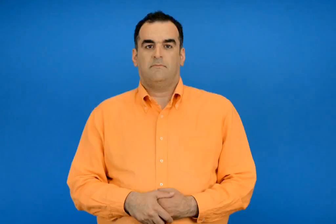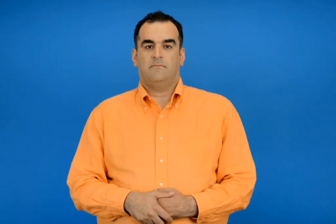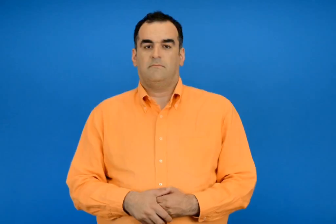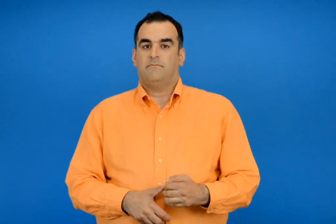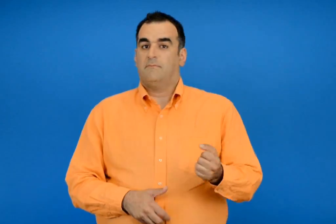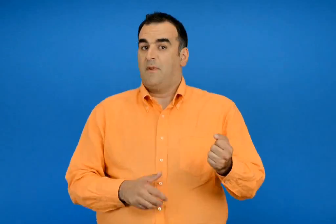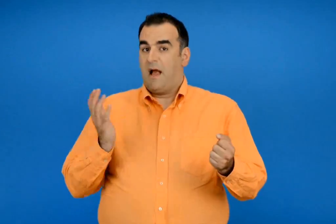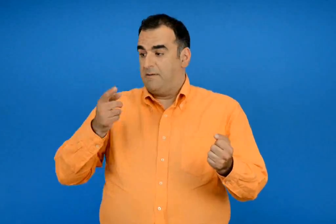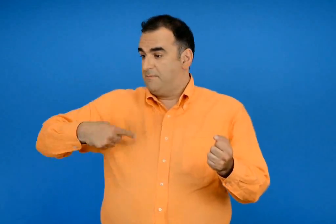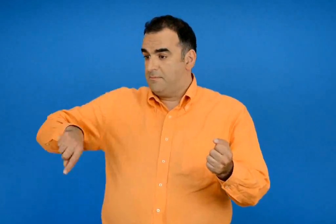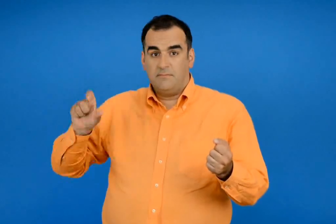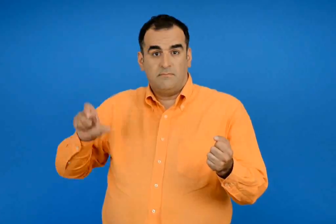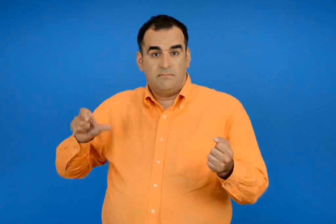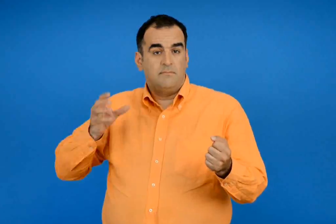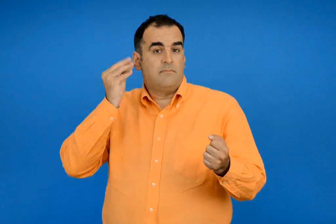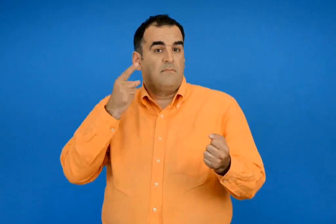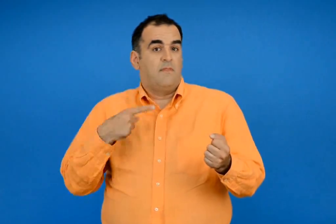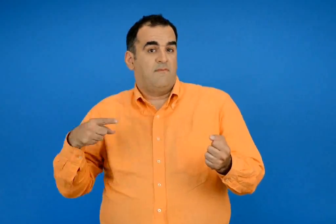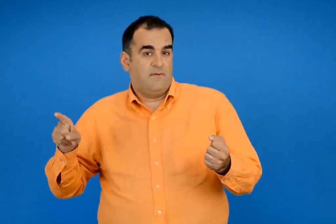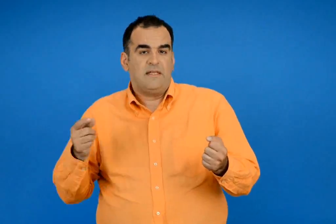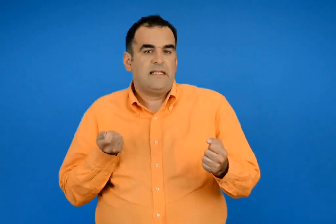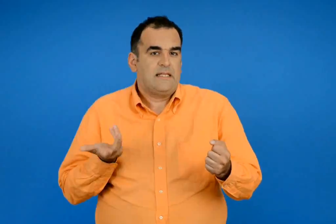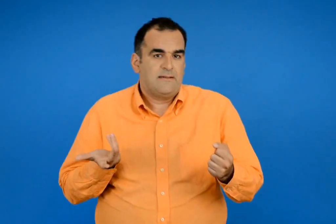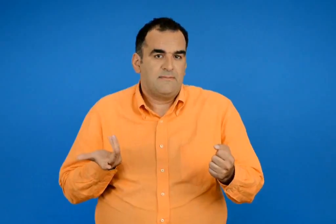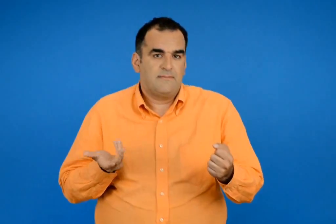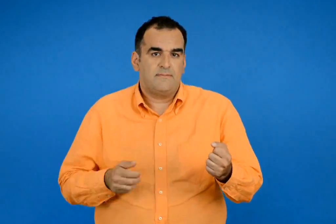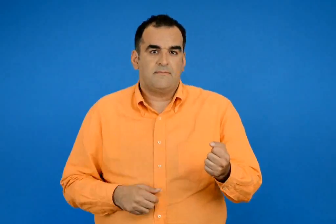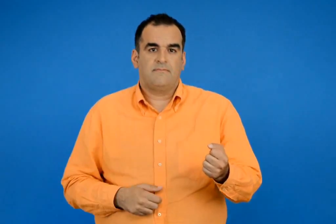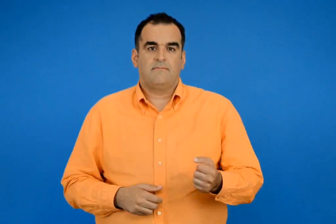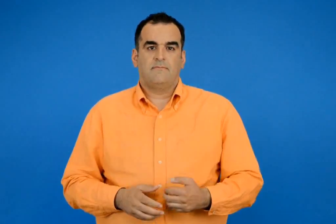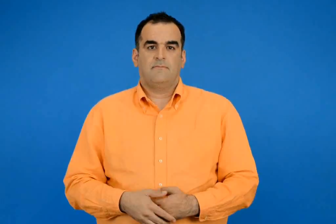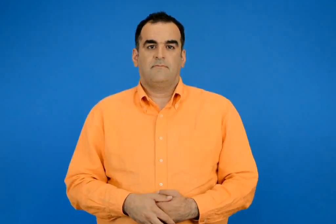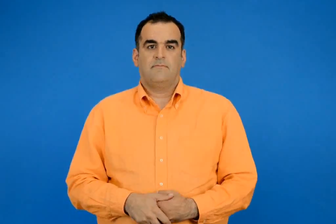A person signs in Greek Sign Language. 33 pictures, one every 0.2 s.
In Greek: τι γίνεται αν καθένας θέλει να ακούσει διαφορετική εκπομπή ;
